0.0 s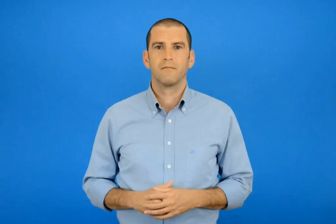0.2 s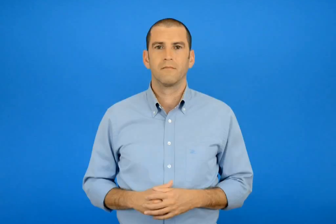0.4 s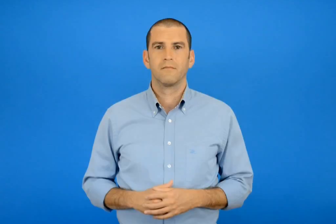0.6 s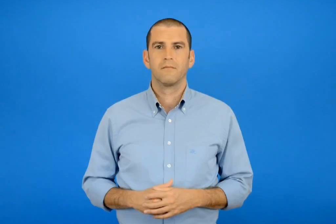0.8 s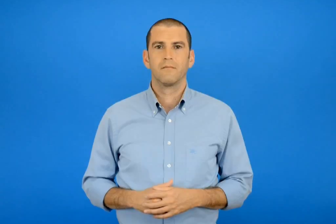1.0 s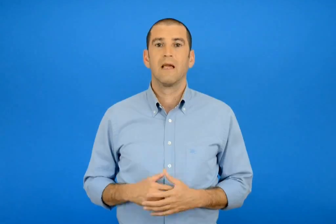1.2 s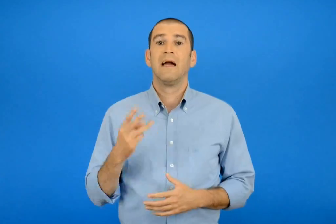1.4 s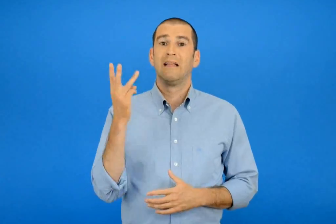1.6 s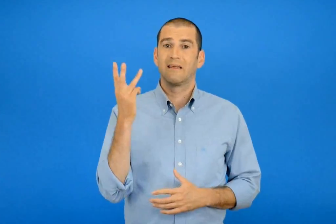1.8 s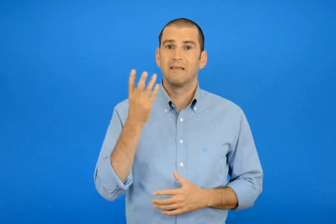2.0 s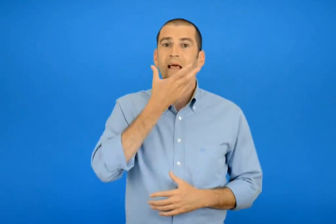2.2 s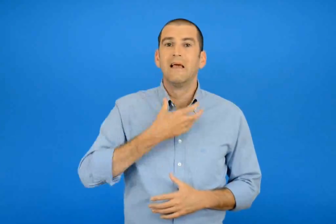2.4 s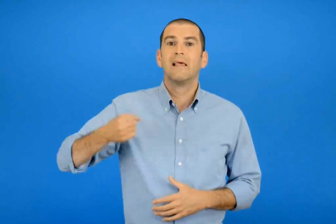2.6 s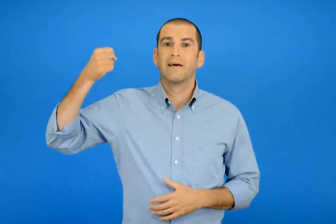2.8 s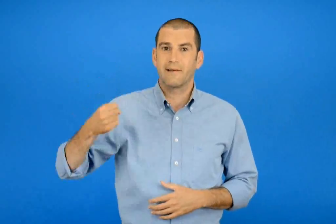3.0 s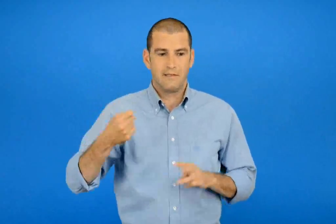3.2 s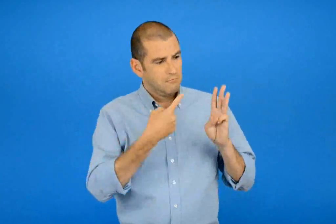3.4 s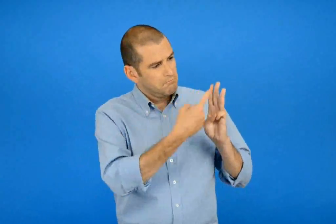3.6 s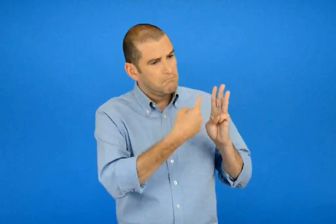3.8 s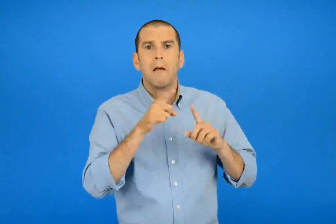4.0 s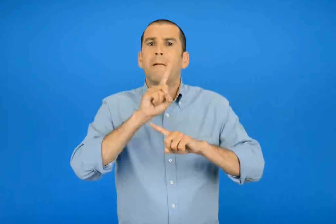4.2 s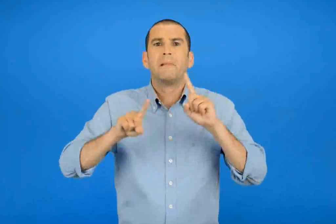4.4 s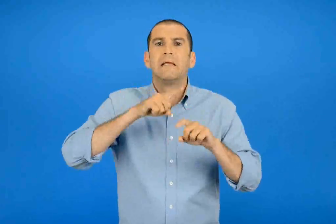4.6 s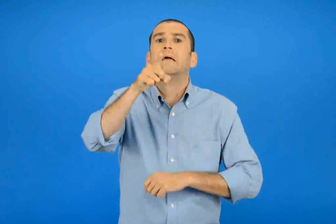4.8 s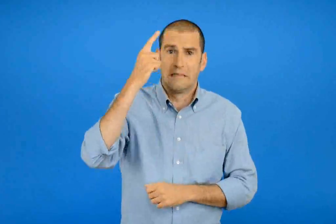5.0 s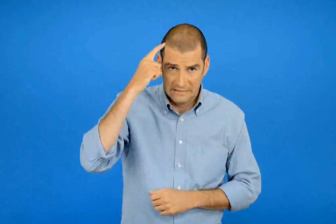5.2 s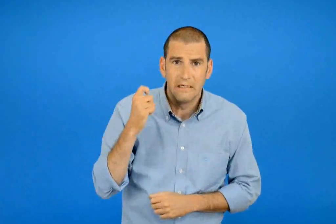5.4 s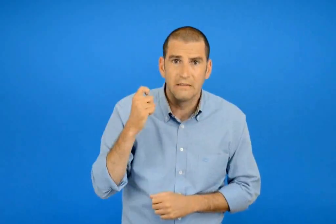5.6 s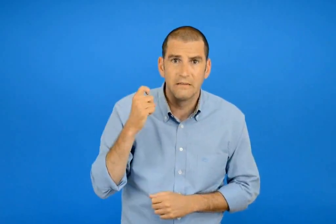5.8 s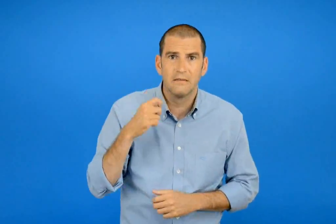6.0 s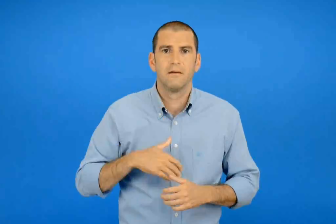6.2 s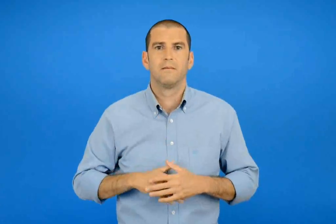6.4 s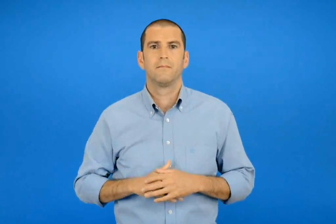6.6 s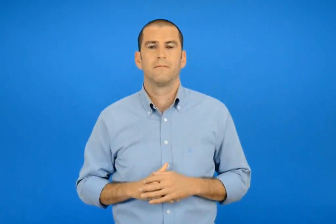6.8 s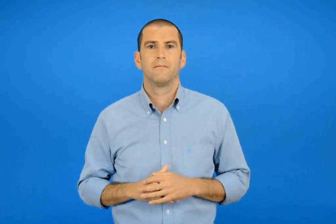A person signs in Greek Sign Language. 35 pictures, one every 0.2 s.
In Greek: ξέρεις ποιοι είναι οι τρεις ιεράρχες ;
